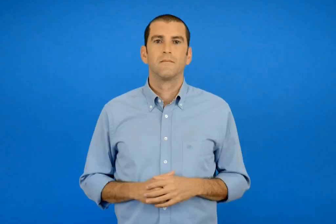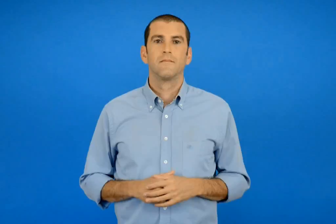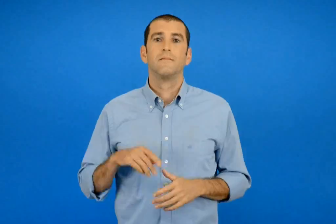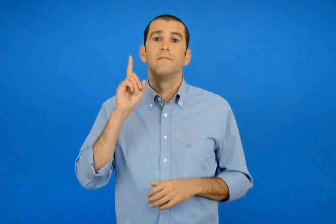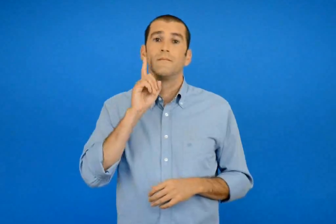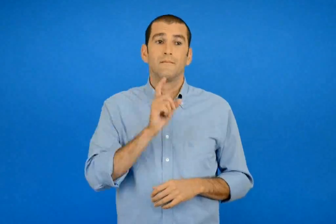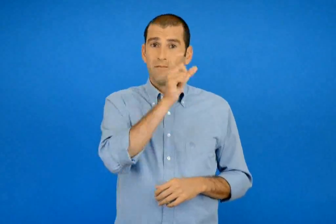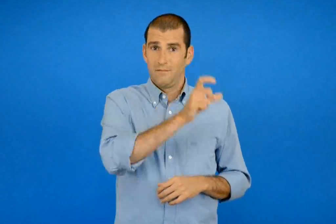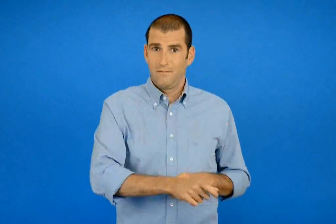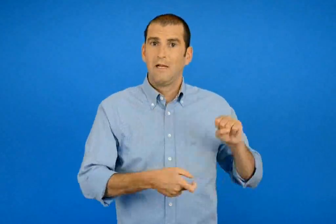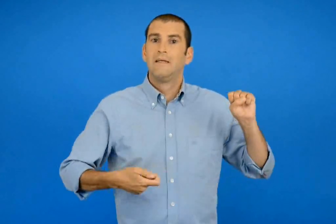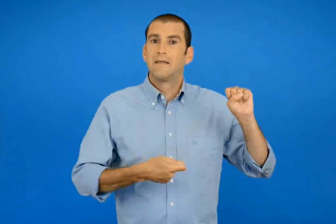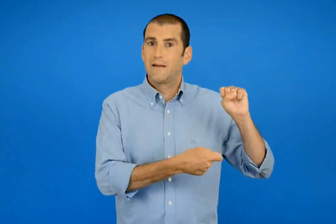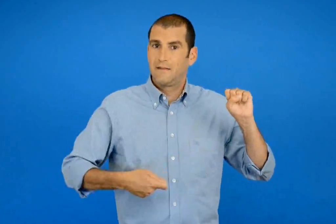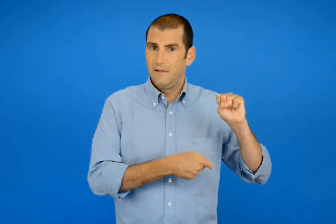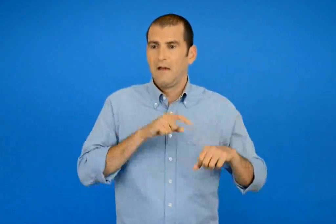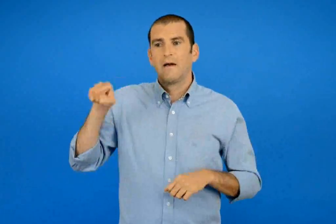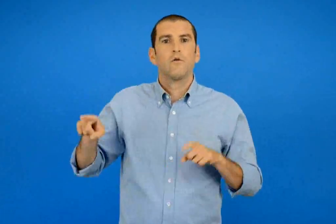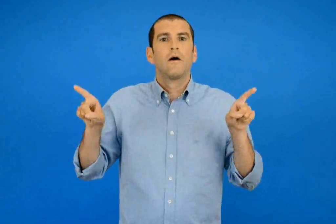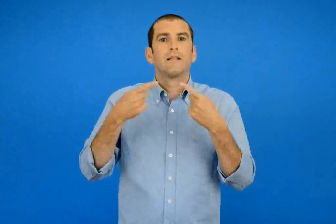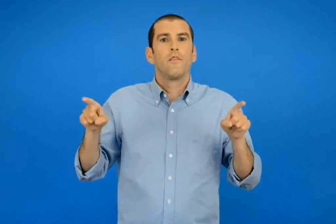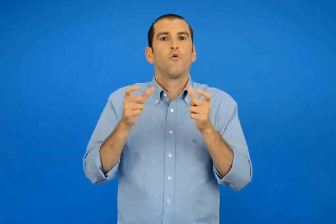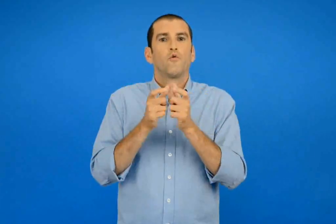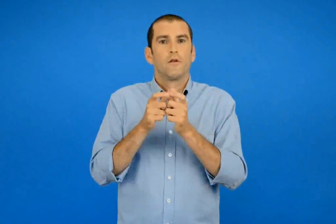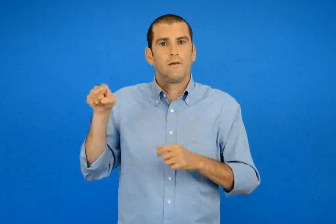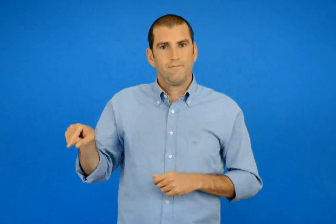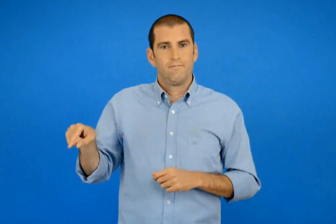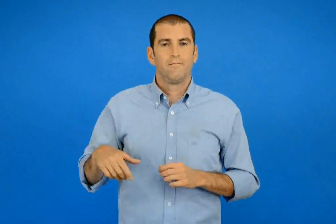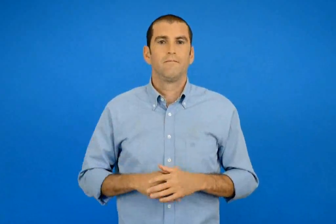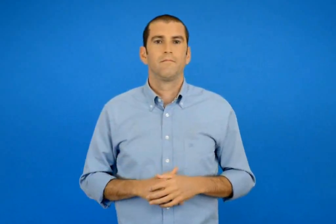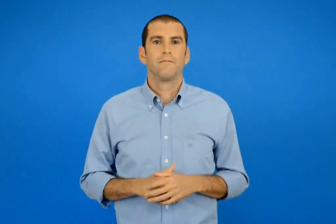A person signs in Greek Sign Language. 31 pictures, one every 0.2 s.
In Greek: η σερενάτα για το κανταδοχώρι
